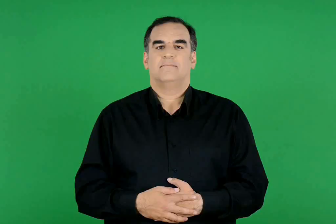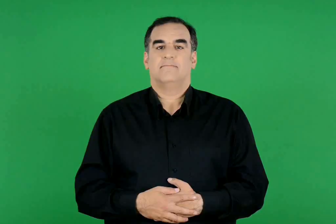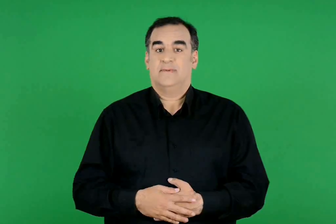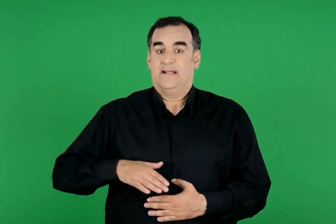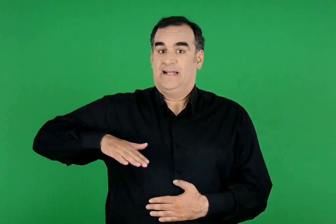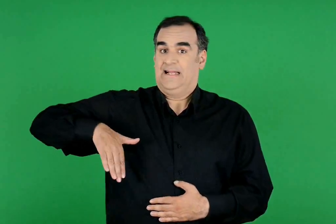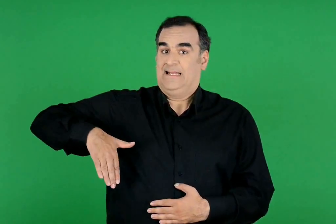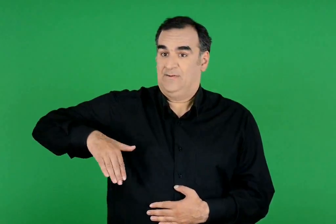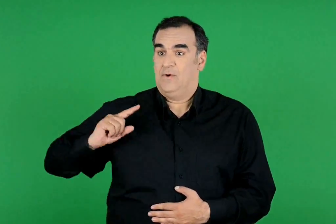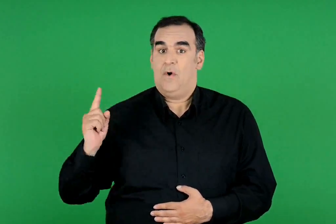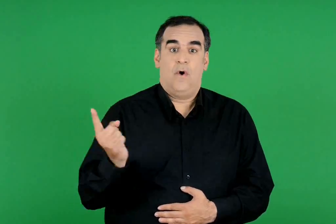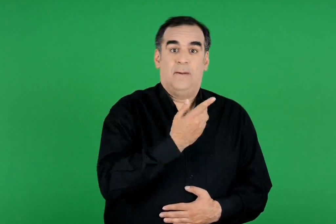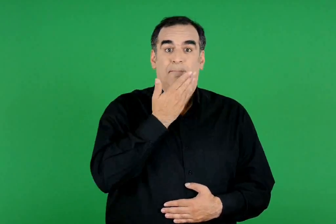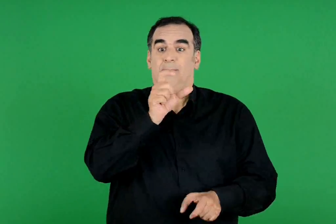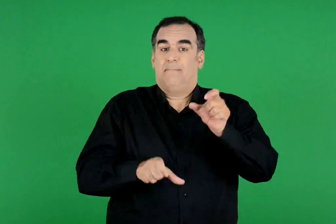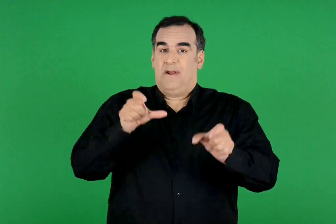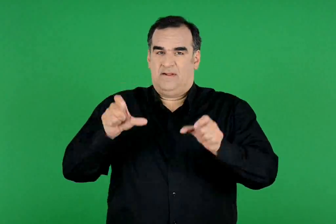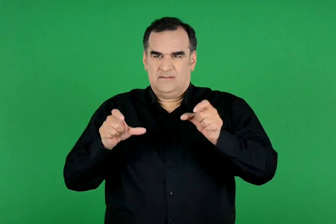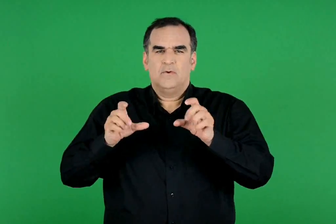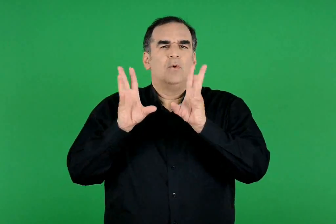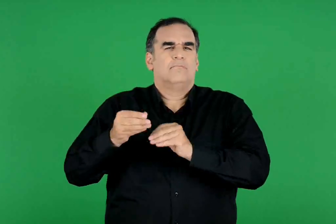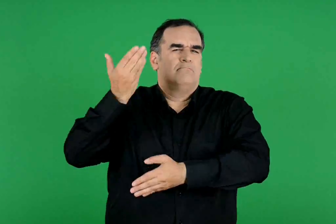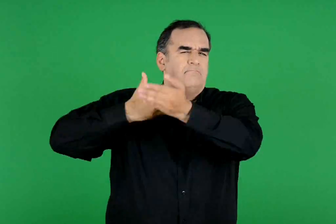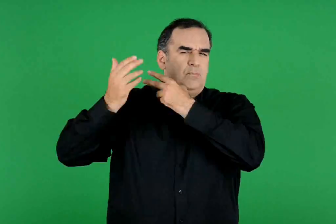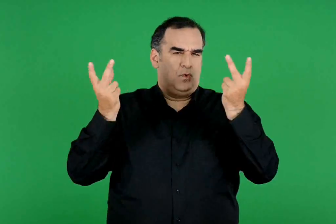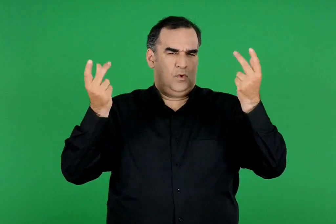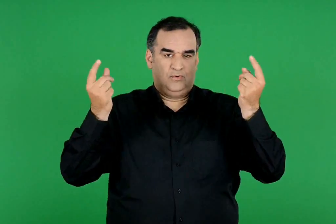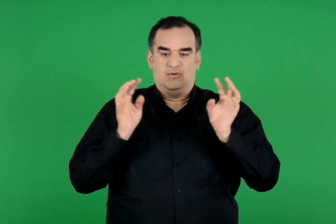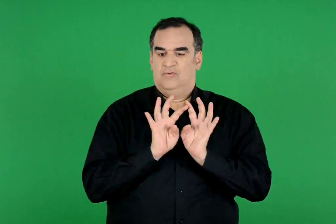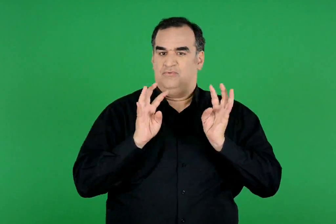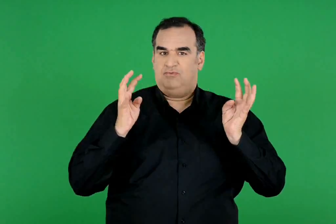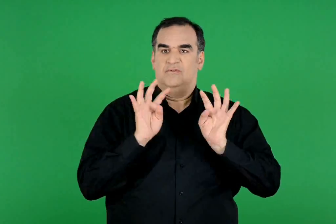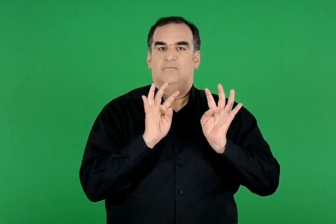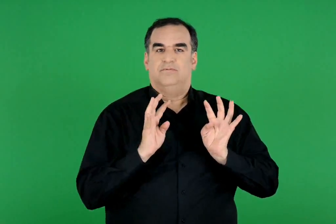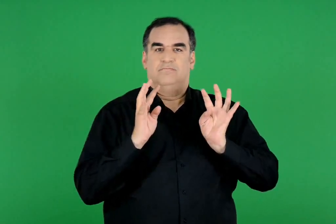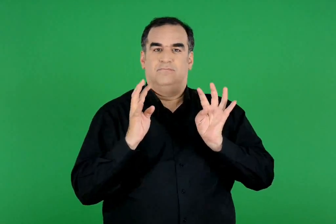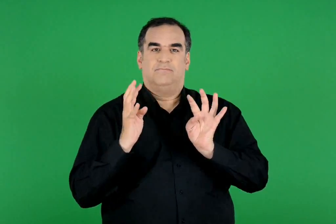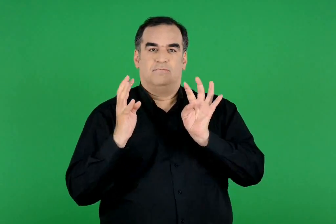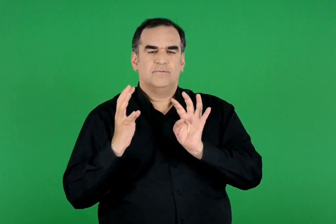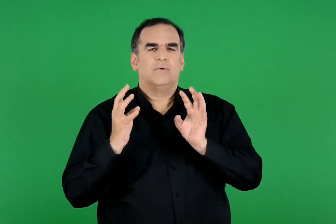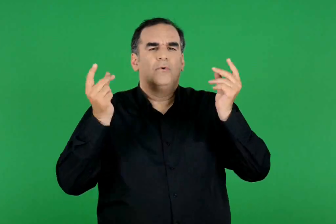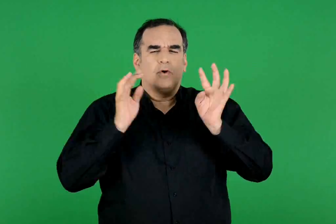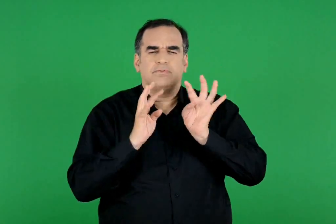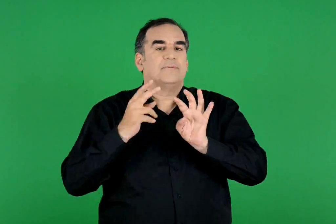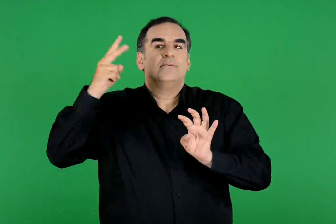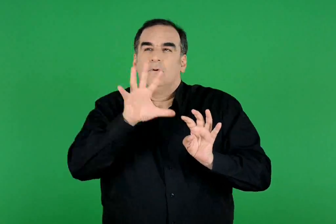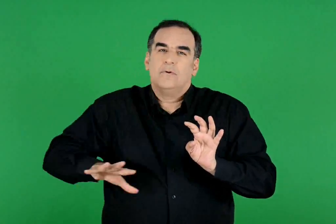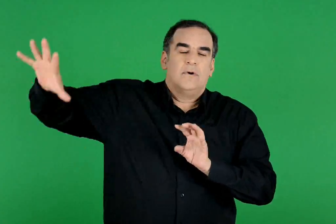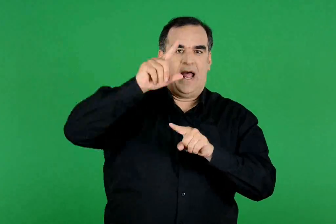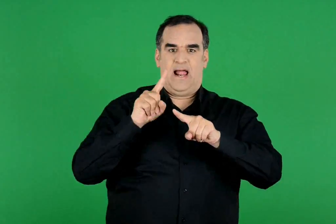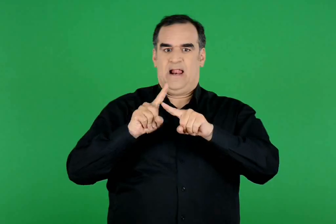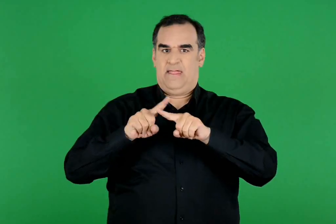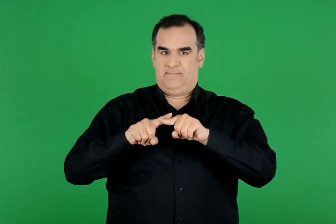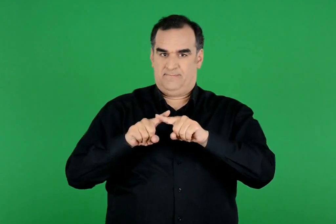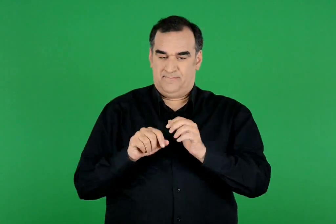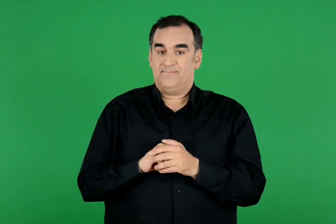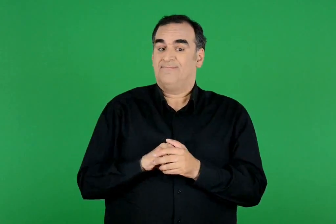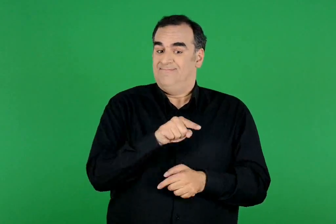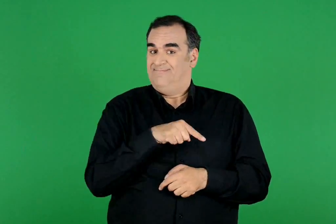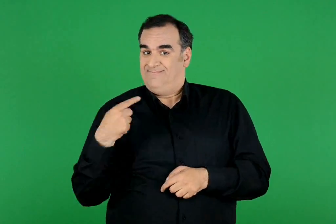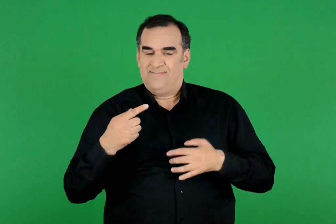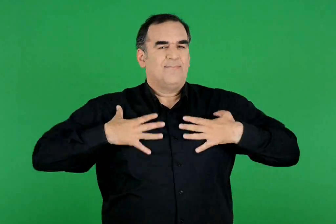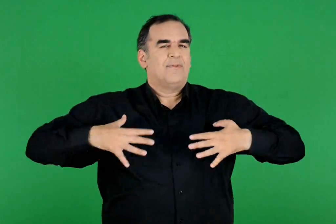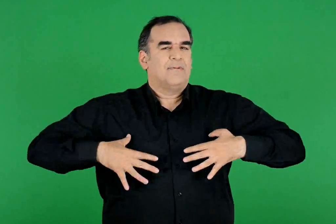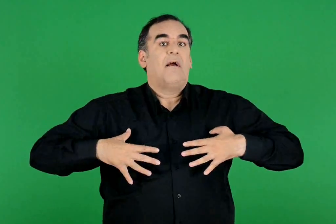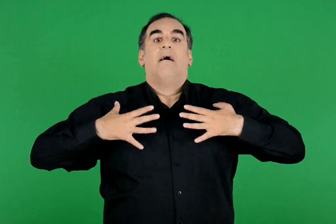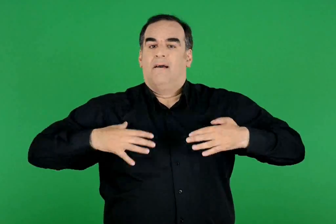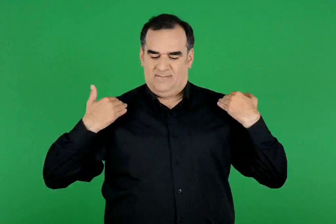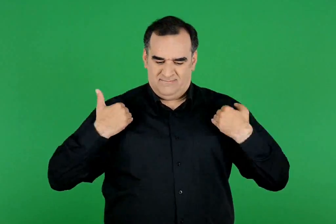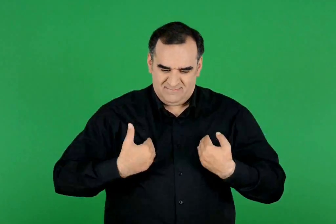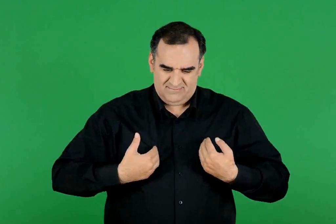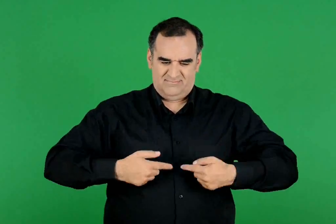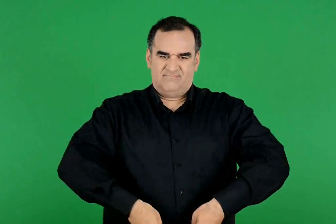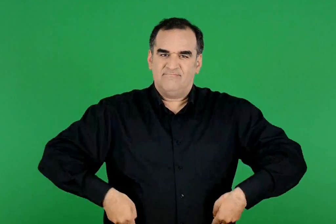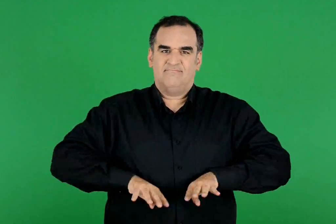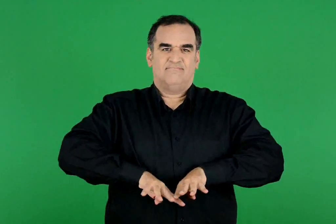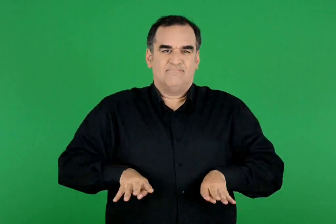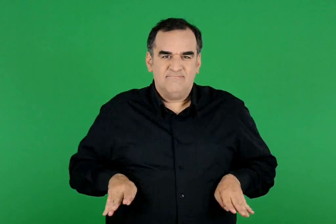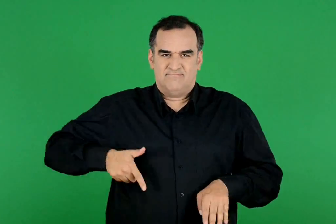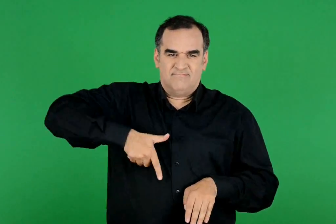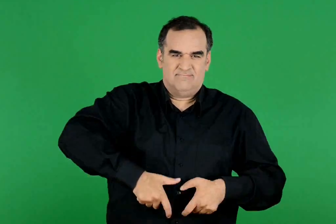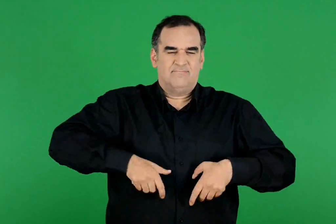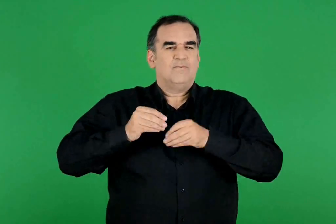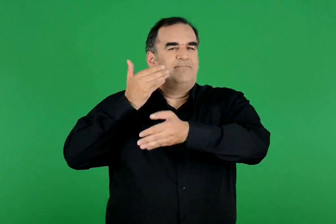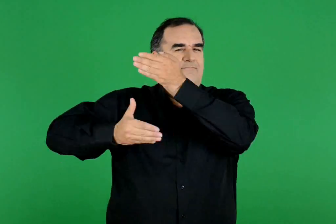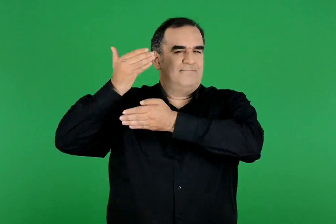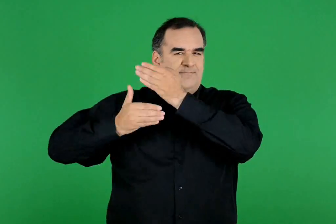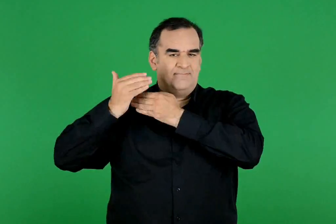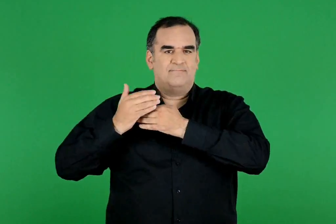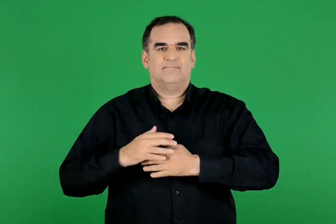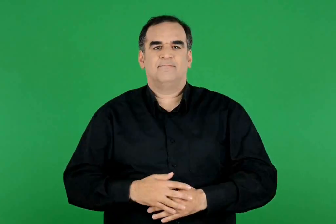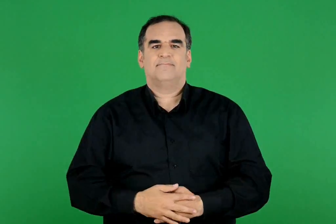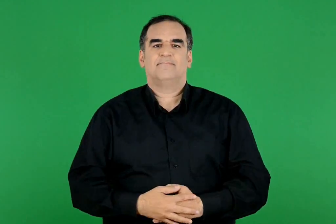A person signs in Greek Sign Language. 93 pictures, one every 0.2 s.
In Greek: στο τέλος οι μαθητές χόρεψαν παραδοσιακούς χορούς από όλη την ελλάδα. φορούσαν όλοι παραδοσιακές φορεσιές
